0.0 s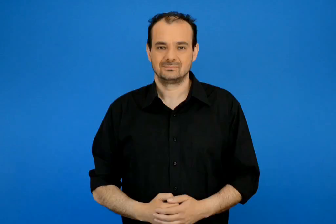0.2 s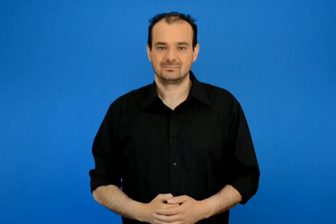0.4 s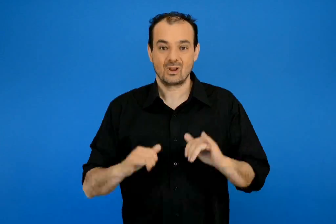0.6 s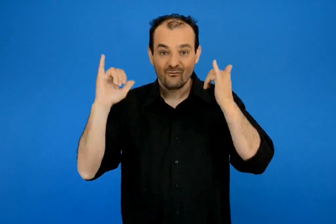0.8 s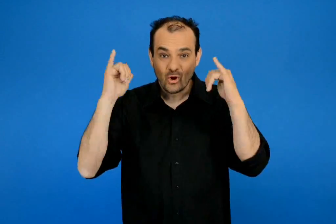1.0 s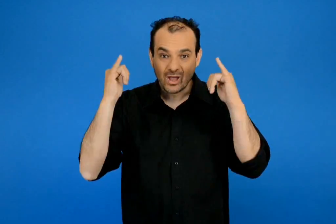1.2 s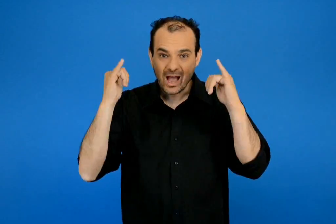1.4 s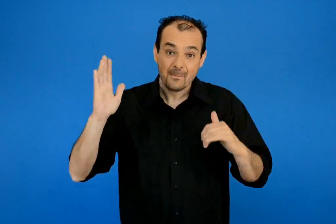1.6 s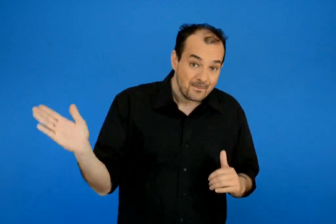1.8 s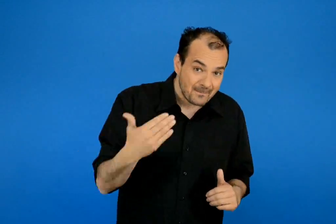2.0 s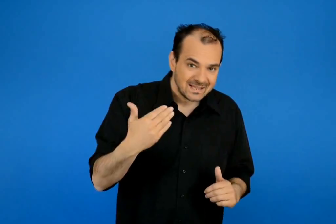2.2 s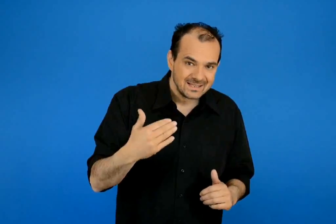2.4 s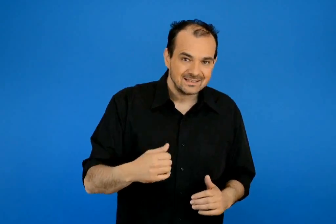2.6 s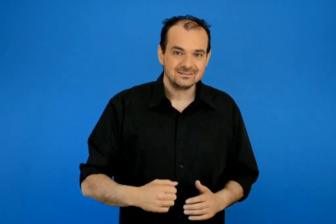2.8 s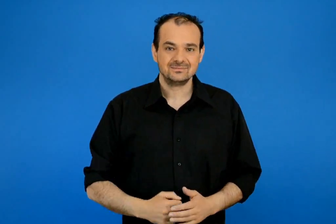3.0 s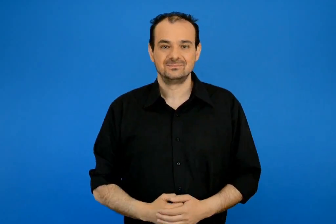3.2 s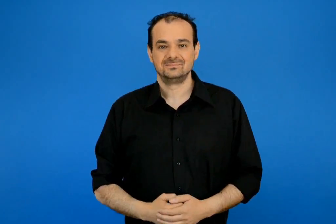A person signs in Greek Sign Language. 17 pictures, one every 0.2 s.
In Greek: πάμε μια βόλτα
